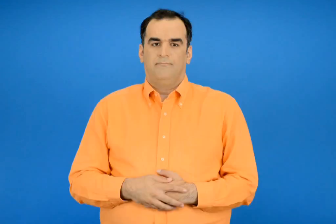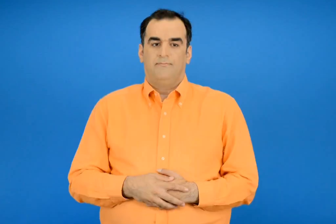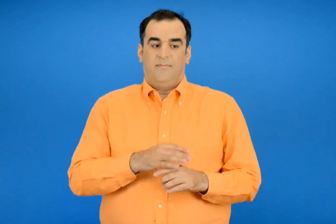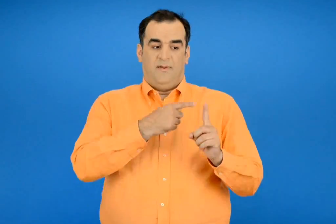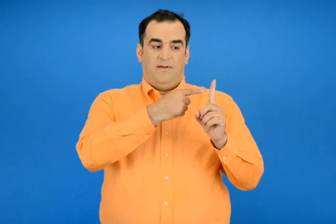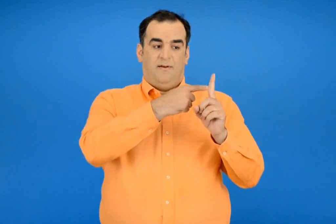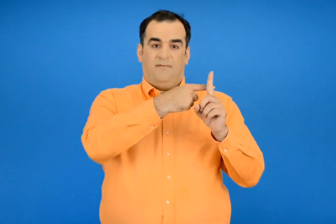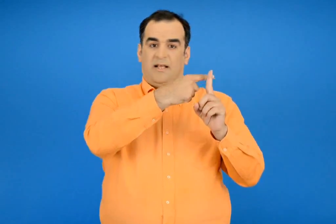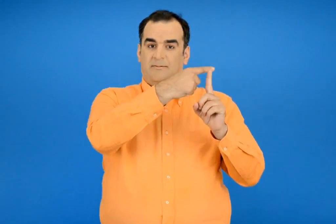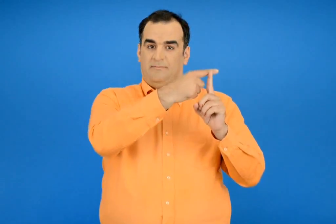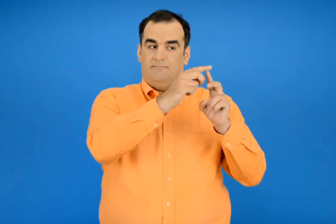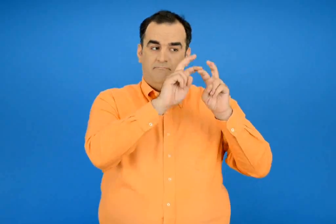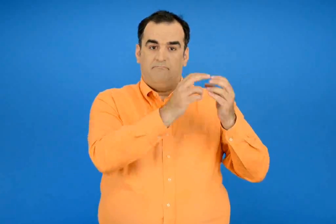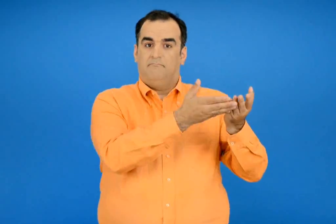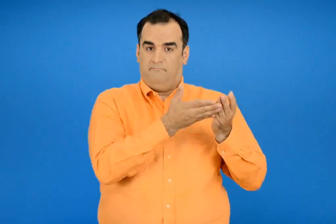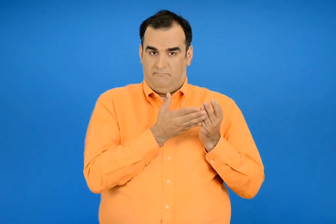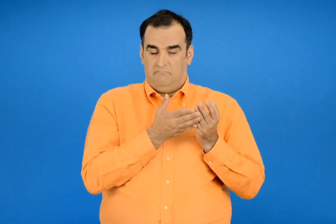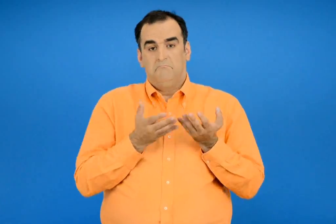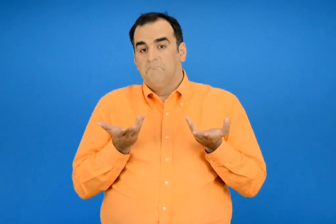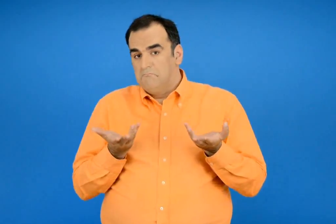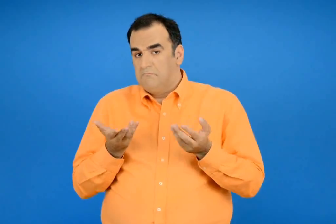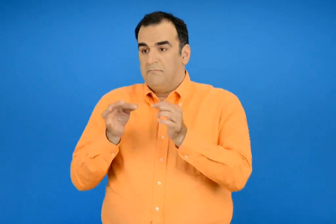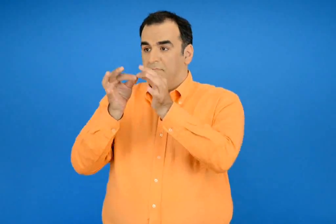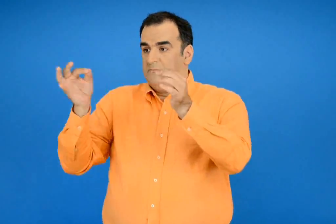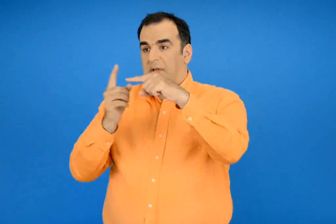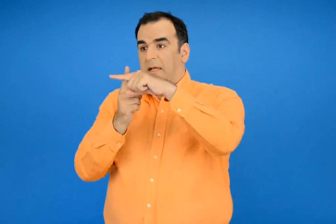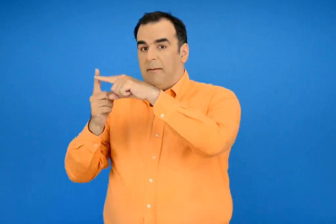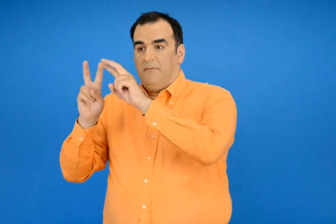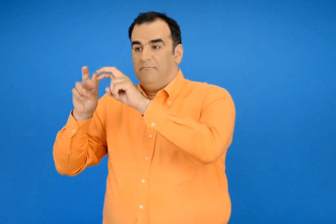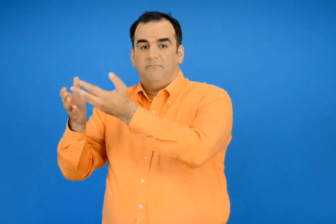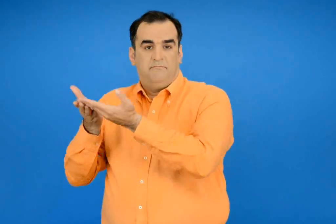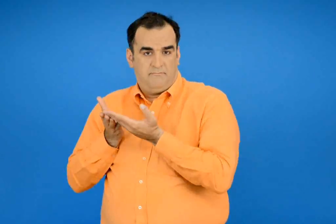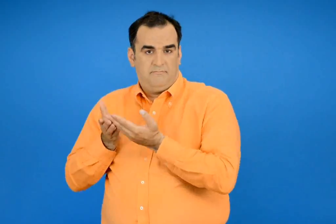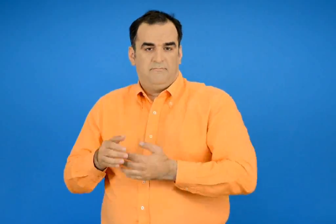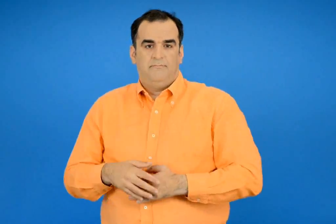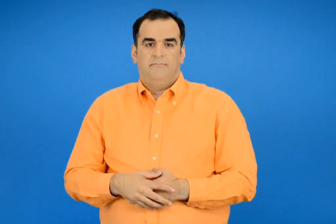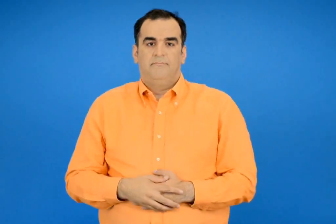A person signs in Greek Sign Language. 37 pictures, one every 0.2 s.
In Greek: ελέγχω με τον άβακα η με την αριθμογραμμή
